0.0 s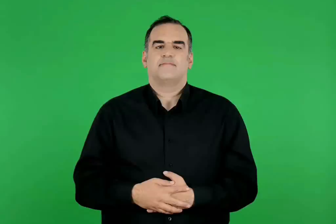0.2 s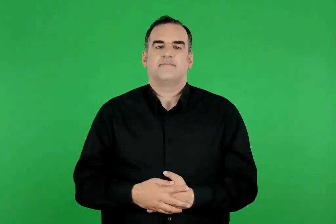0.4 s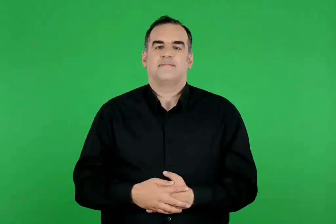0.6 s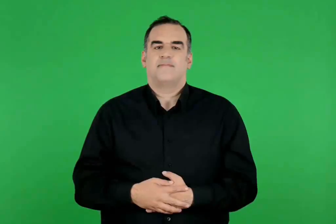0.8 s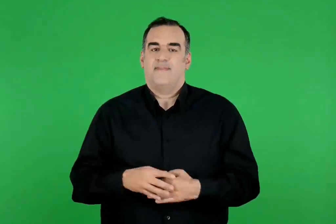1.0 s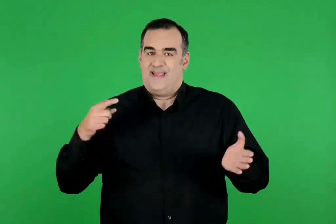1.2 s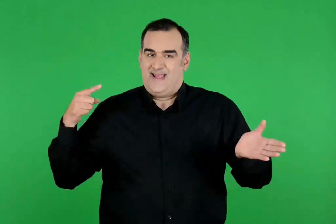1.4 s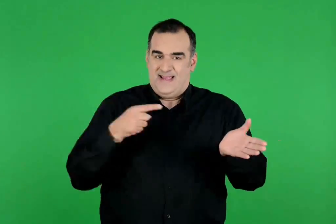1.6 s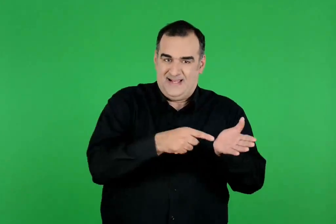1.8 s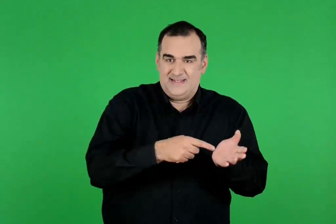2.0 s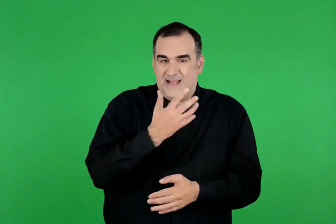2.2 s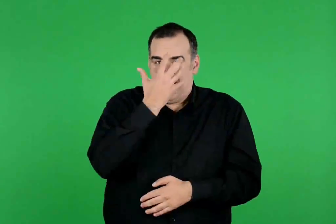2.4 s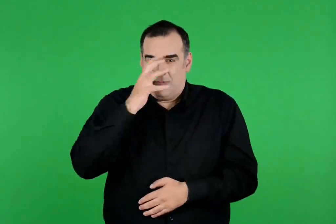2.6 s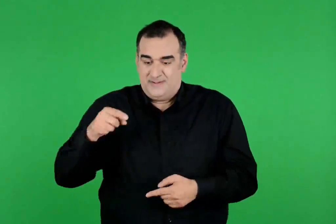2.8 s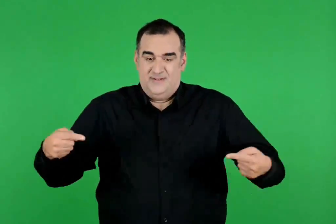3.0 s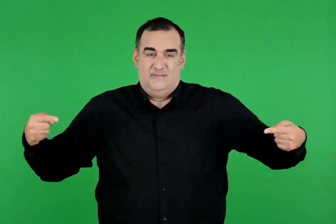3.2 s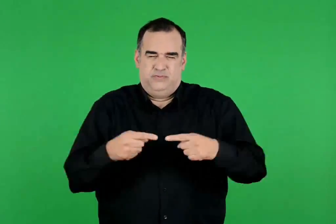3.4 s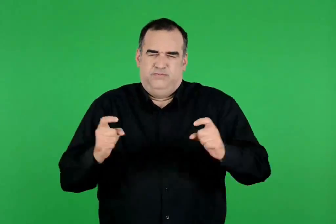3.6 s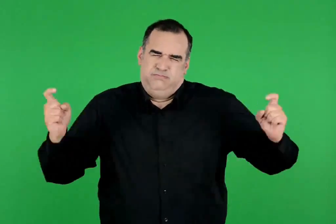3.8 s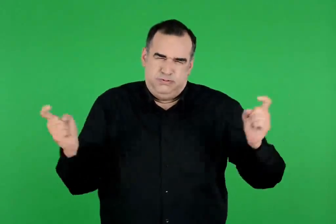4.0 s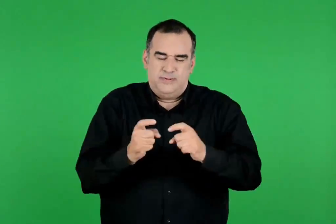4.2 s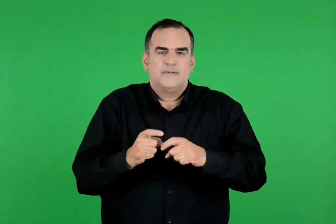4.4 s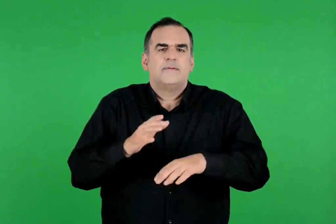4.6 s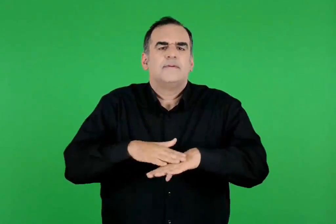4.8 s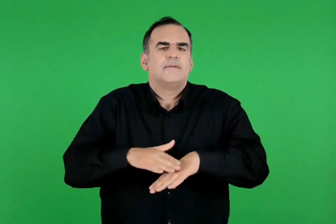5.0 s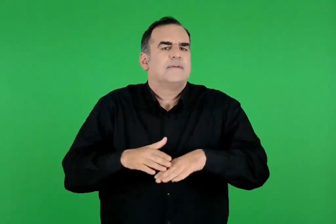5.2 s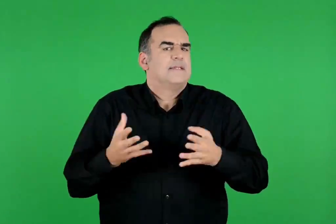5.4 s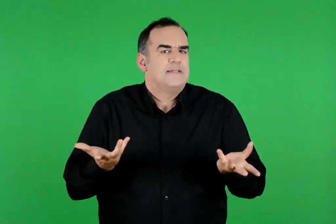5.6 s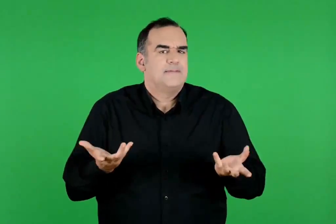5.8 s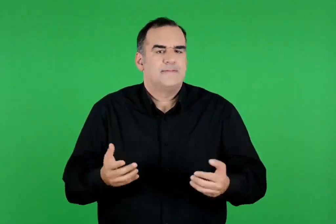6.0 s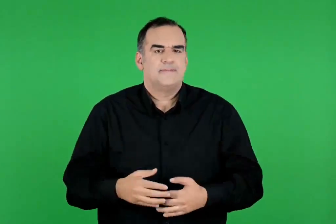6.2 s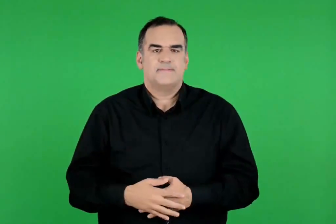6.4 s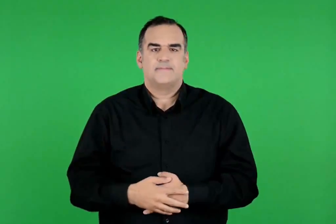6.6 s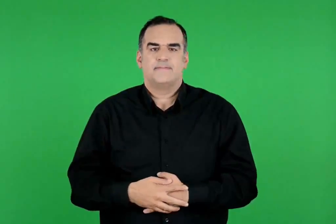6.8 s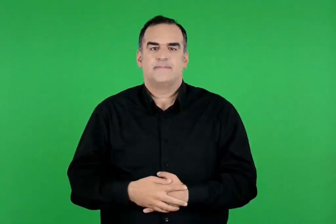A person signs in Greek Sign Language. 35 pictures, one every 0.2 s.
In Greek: ποια ήταν η αιτία που μάλωσαν ο αχιλλέας με τον αγαμέμνονα ;
